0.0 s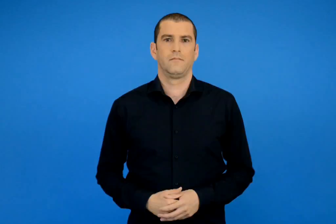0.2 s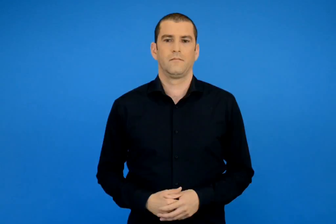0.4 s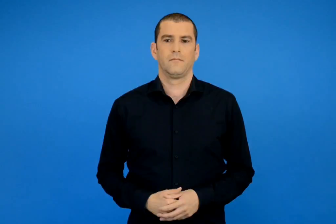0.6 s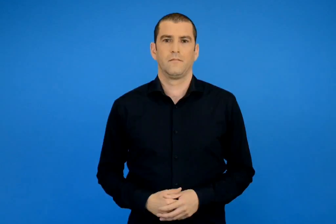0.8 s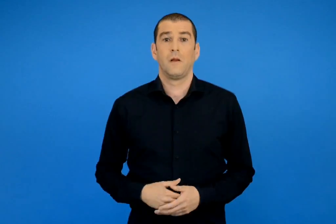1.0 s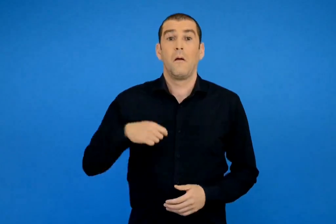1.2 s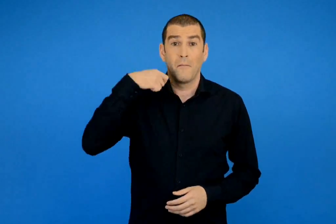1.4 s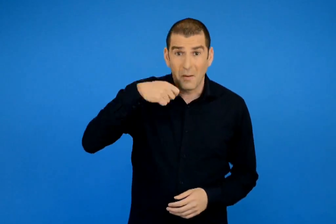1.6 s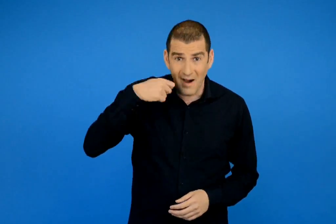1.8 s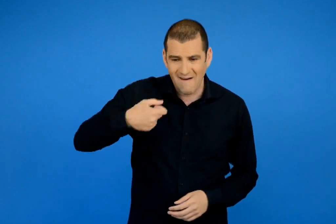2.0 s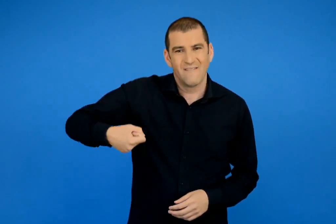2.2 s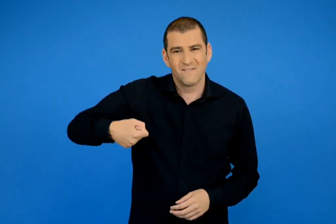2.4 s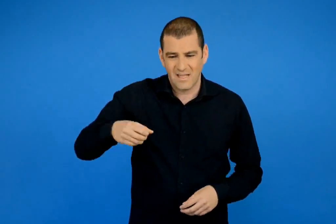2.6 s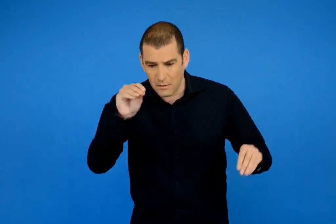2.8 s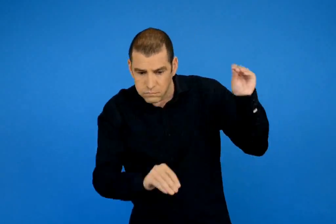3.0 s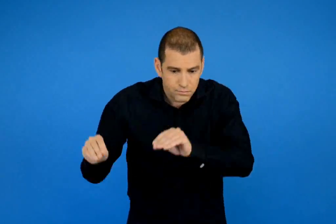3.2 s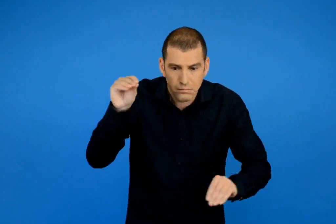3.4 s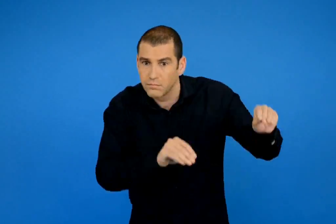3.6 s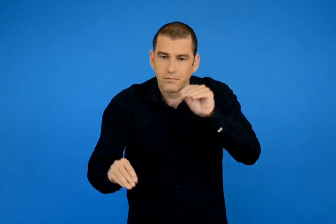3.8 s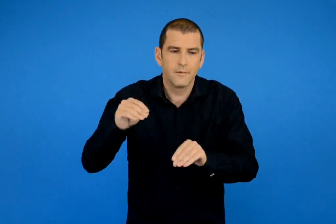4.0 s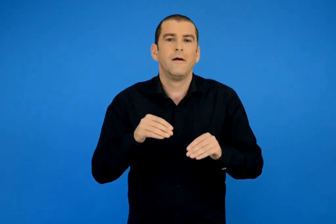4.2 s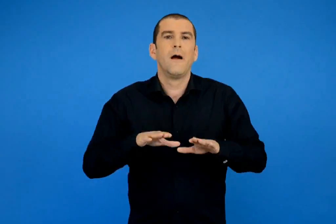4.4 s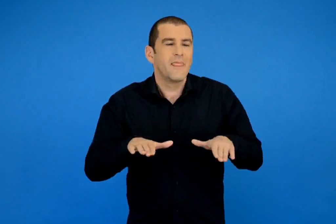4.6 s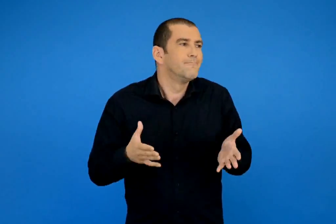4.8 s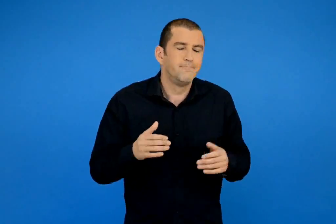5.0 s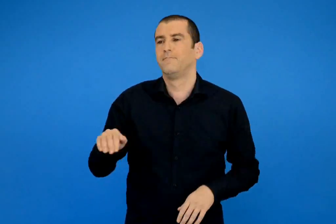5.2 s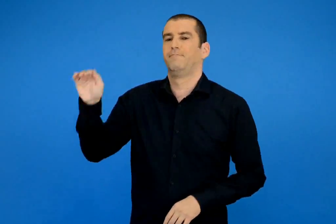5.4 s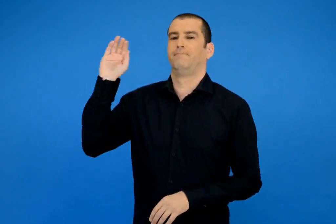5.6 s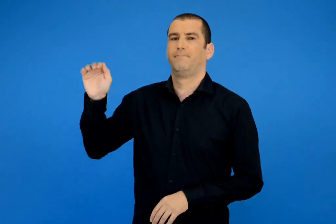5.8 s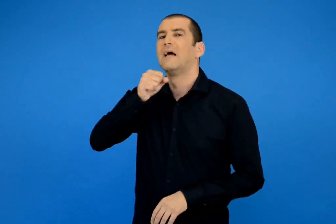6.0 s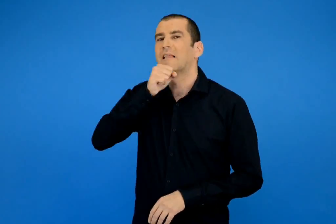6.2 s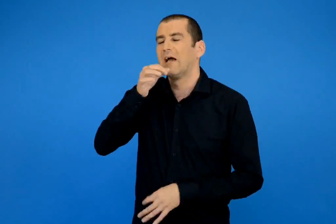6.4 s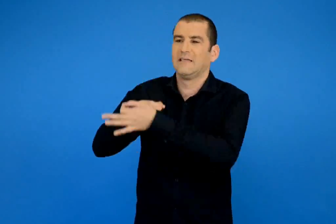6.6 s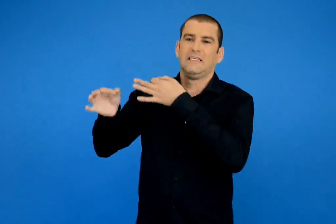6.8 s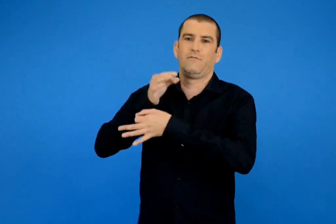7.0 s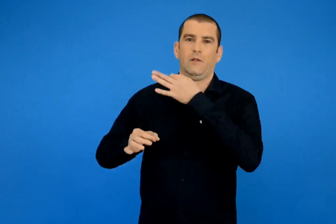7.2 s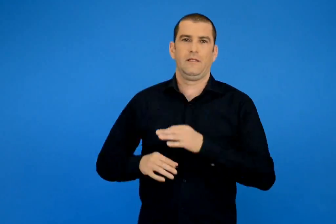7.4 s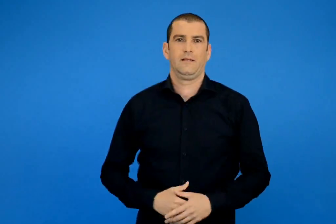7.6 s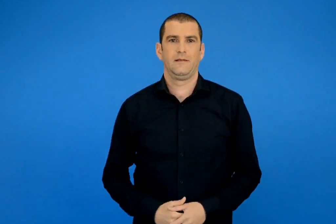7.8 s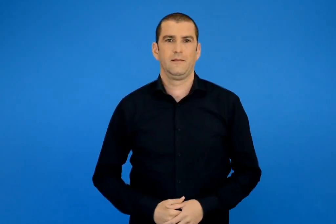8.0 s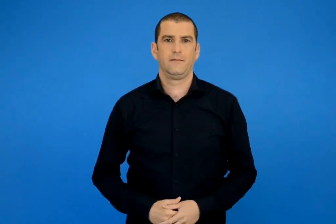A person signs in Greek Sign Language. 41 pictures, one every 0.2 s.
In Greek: η μαμά όμως καταγινόταν να ετοιμάζει τις βαλίτσες κι έτσι ζητήθηκε η συμβουλή της γιαγιάς
